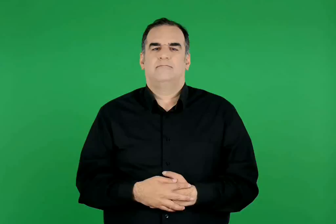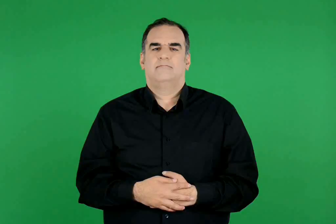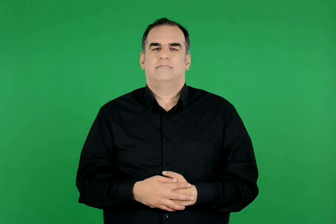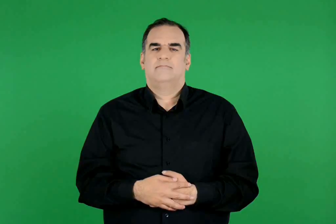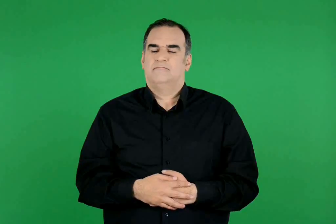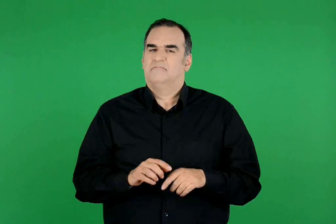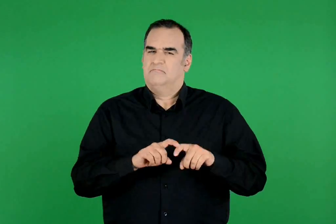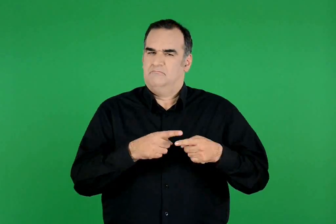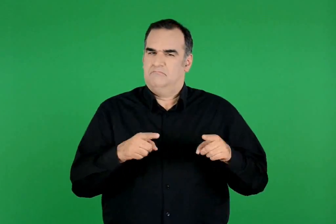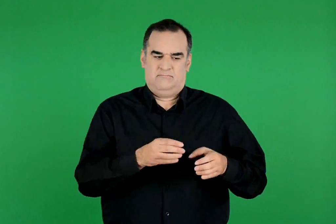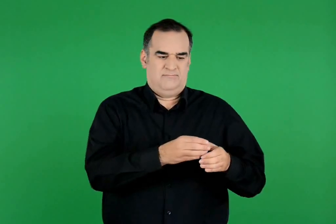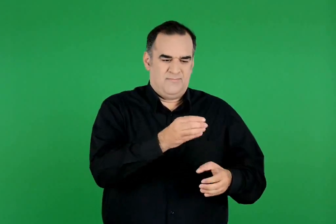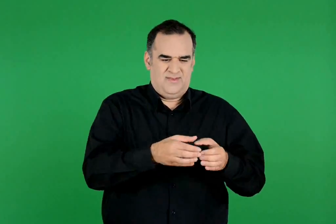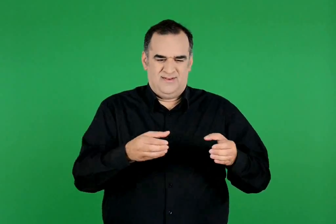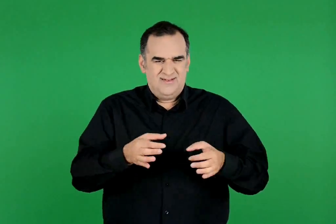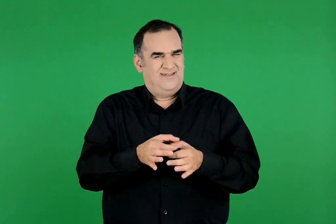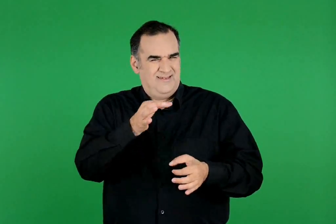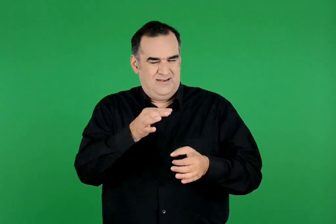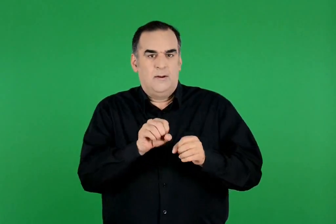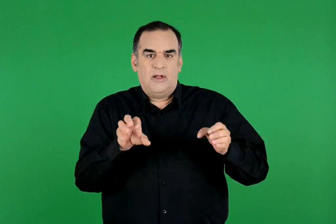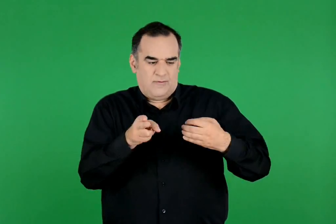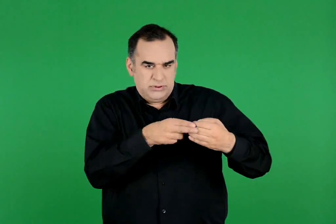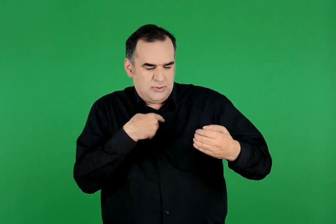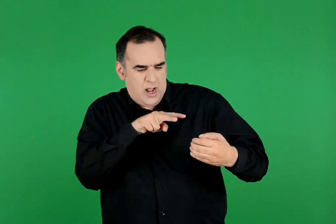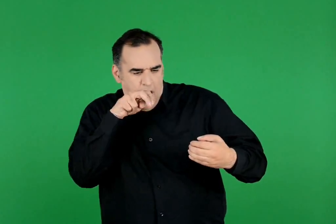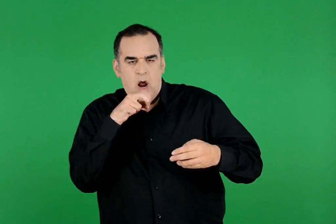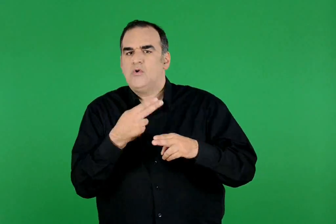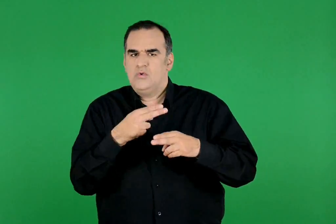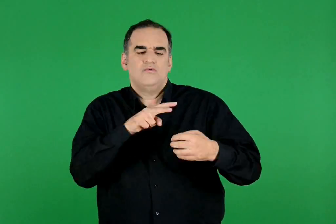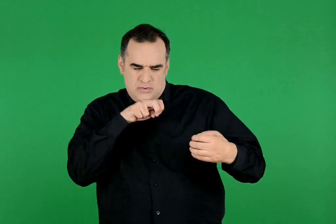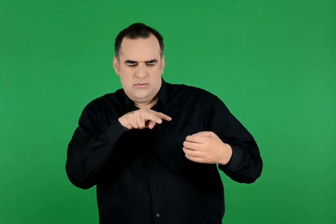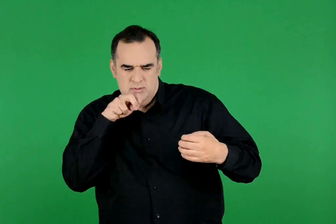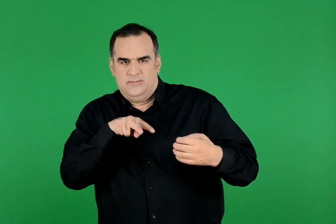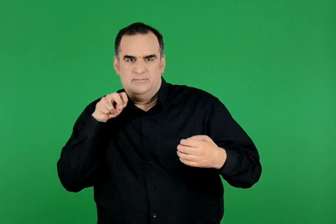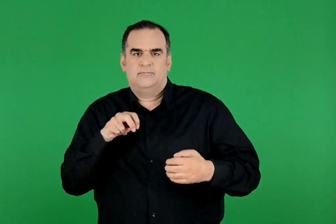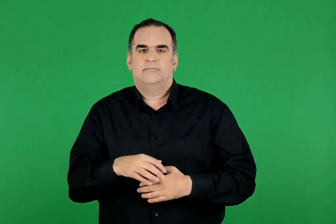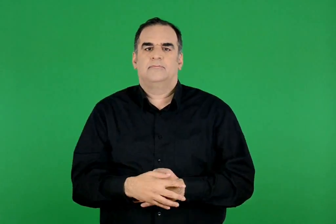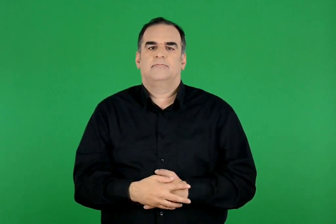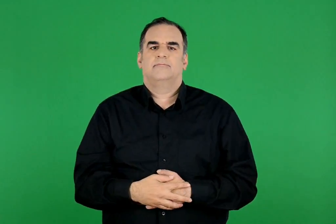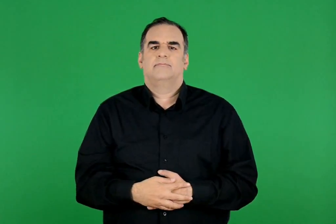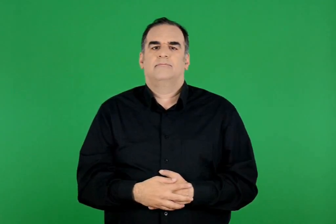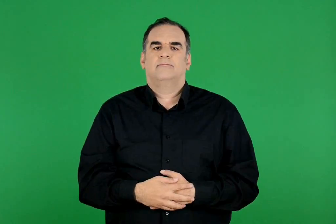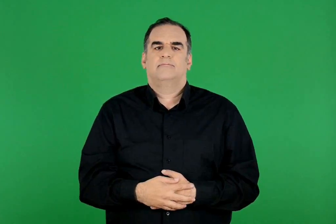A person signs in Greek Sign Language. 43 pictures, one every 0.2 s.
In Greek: από τις συσκευασίες των προϊόντων μπορούμε να πάρουμε χρήσιμες πληροφορίες
